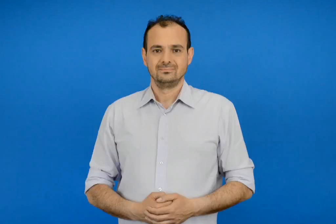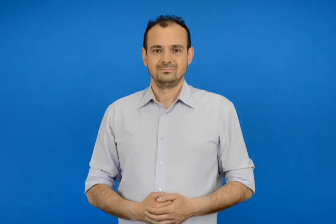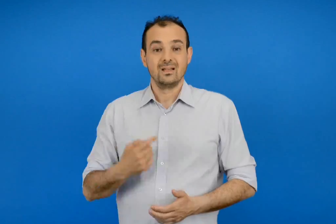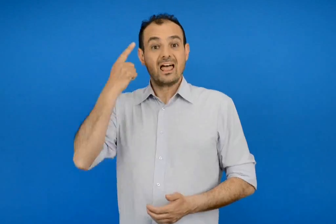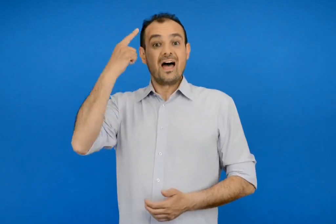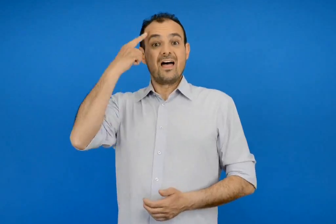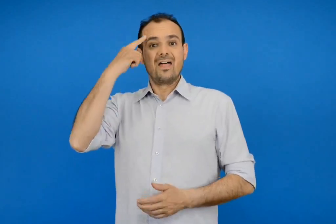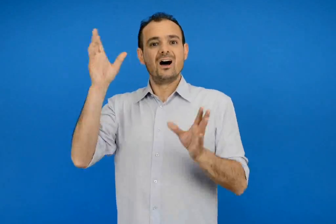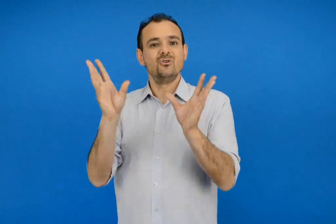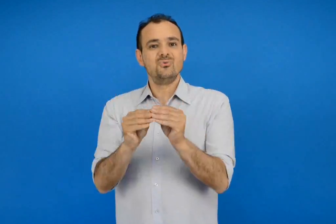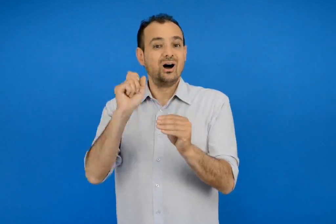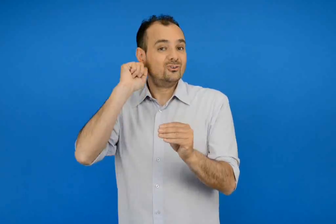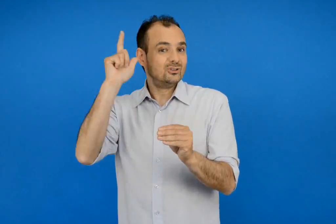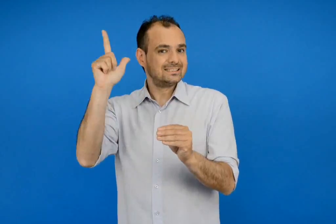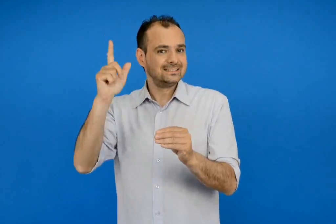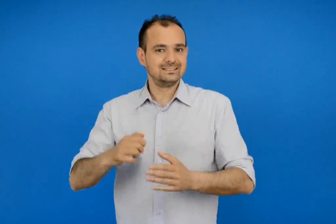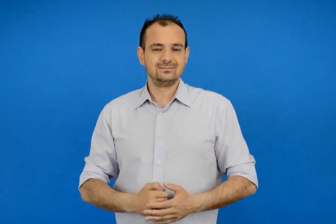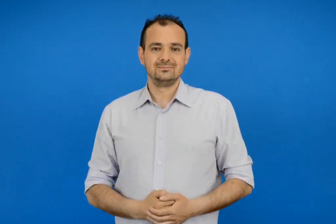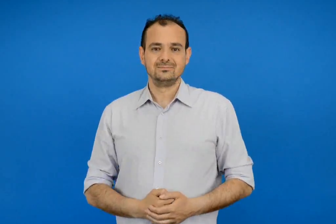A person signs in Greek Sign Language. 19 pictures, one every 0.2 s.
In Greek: ιδέες για τη γιορτή
